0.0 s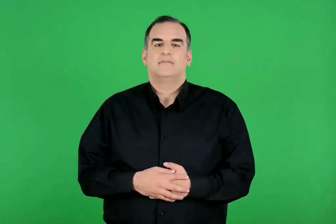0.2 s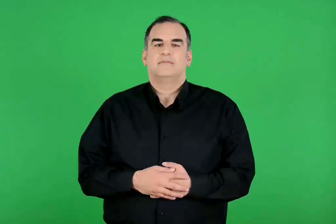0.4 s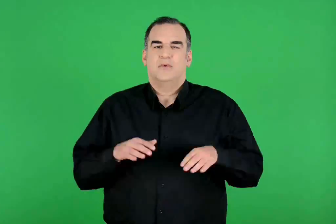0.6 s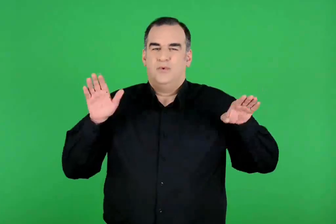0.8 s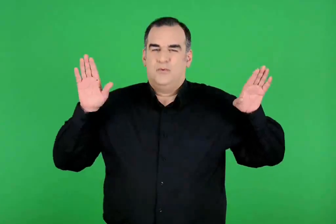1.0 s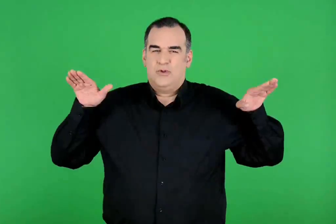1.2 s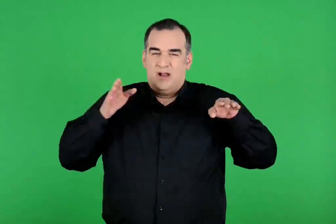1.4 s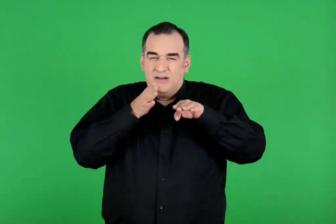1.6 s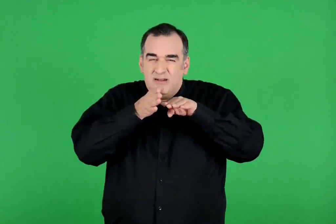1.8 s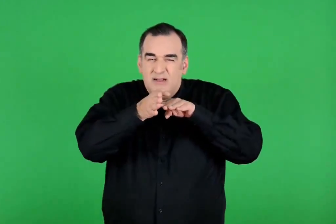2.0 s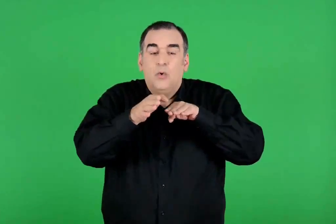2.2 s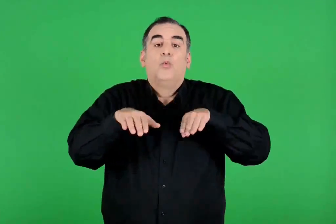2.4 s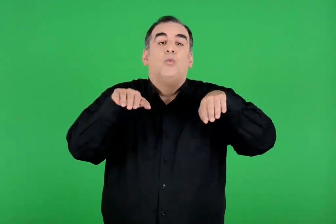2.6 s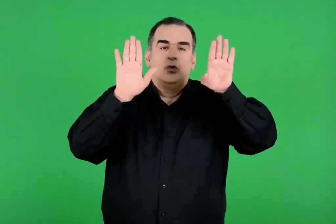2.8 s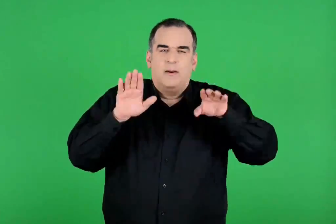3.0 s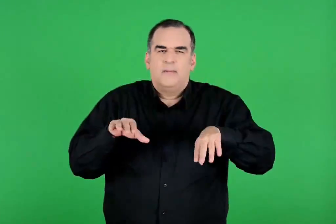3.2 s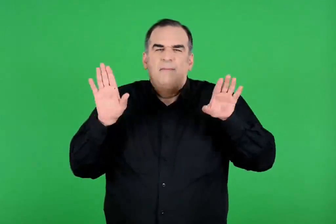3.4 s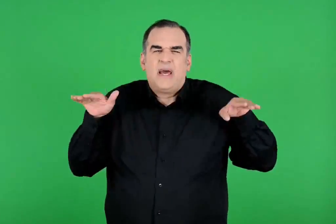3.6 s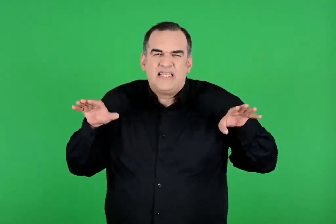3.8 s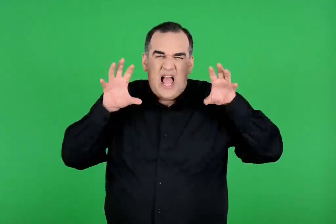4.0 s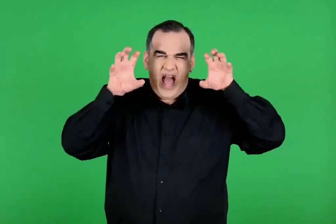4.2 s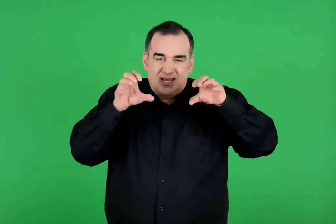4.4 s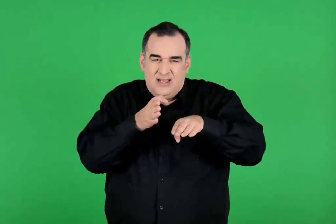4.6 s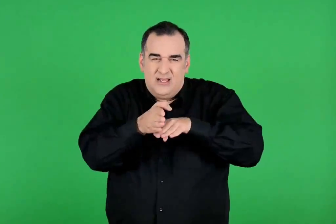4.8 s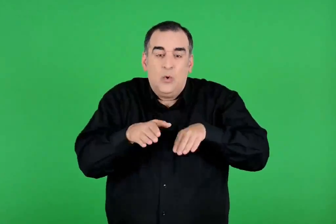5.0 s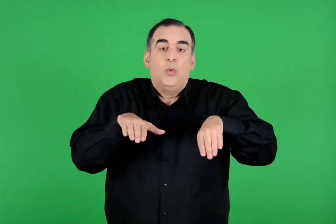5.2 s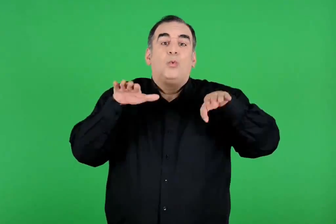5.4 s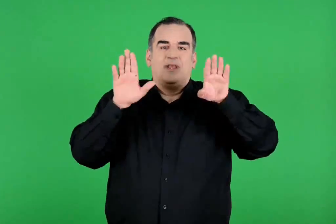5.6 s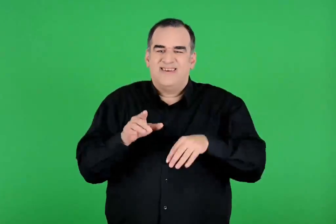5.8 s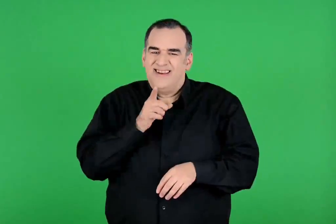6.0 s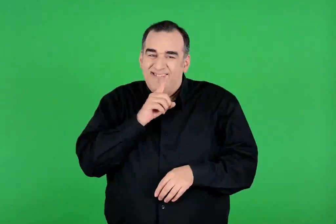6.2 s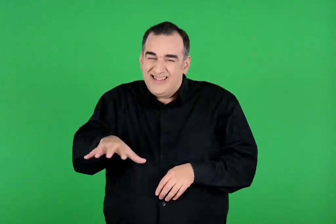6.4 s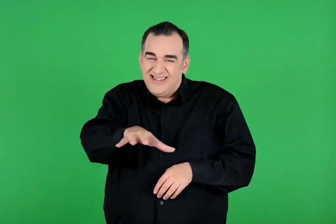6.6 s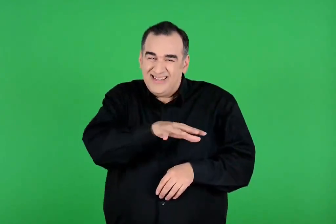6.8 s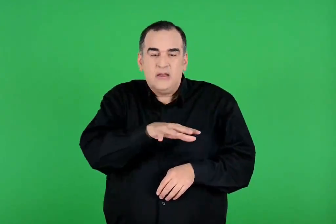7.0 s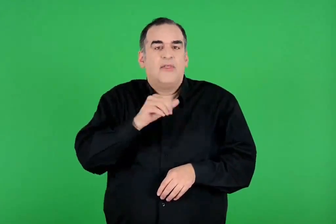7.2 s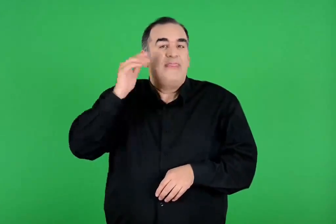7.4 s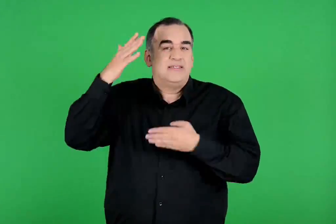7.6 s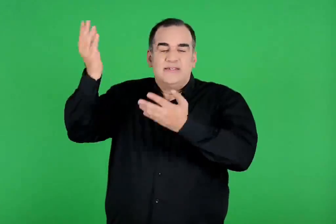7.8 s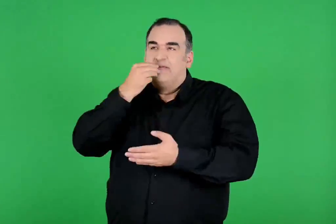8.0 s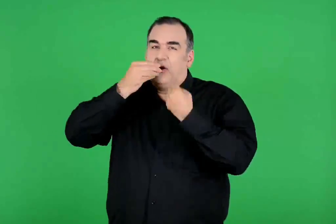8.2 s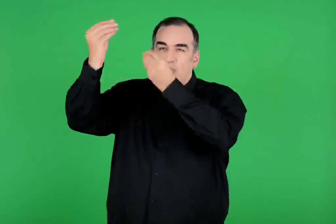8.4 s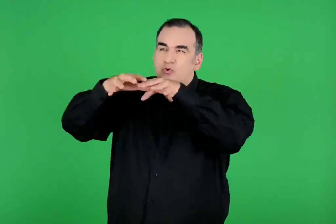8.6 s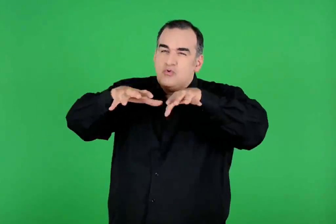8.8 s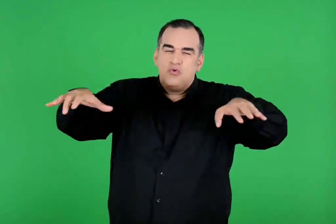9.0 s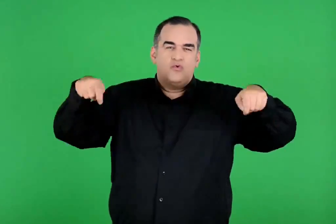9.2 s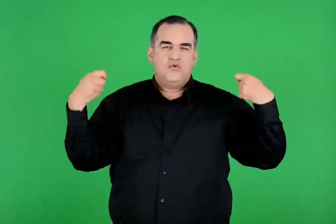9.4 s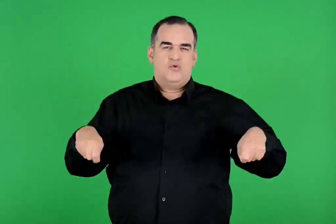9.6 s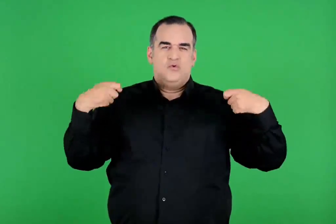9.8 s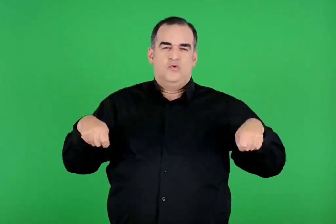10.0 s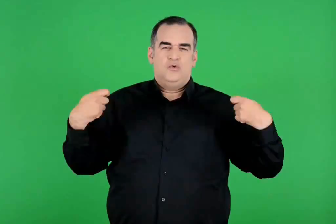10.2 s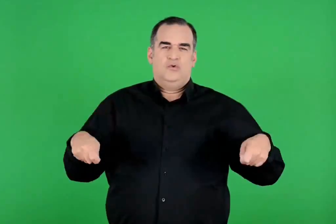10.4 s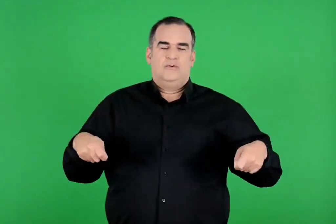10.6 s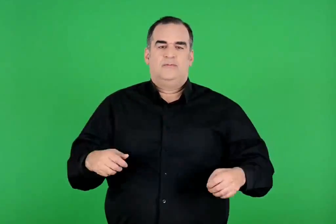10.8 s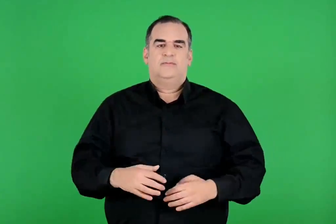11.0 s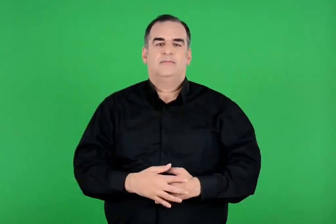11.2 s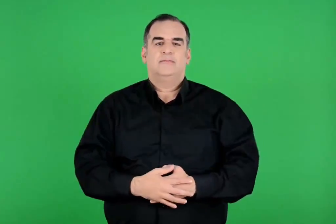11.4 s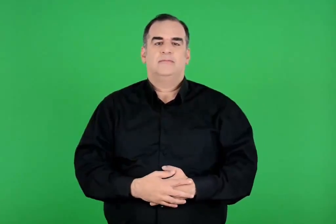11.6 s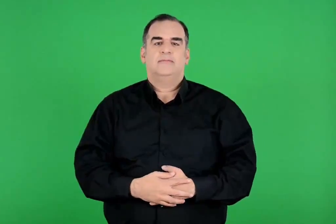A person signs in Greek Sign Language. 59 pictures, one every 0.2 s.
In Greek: μήτε πουλιά από κει περνούν , μήτε άγρια περιστέρια , που του μεγάλου του διός την αμβροσία φέρνουν ,
